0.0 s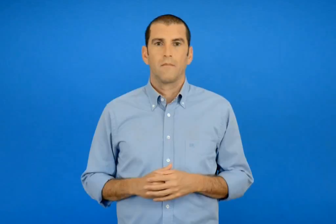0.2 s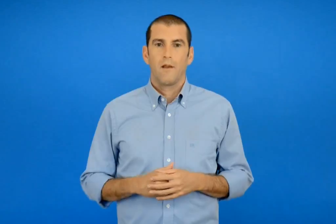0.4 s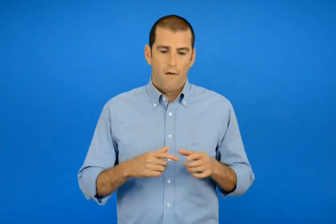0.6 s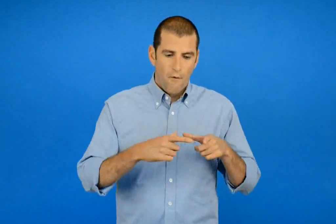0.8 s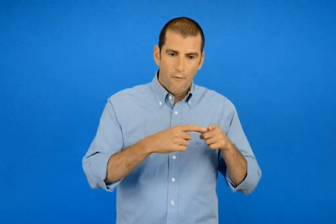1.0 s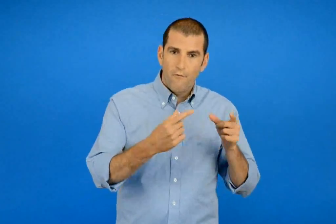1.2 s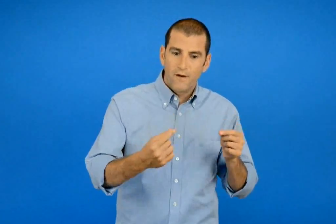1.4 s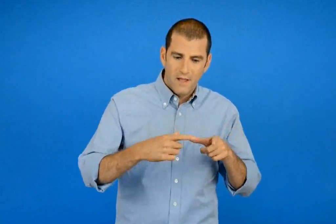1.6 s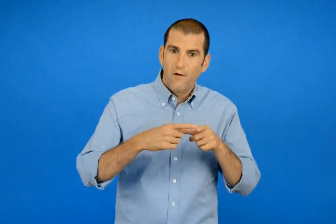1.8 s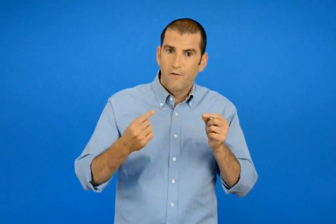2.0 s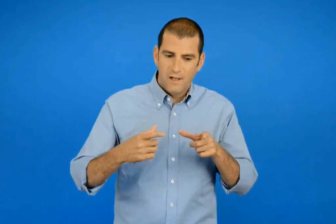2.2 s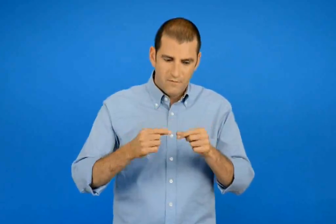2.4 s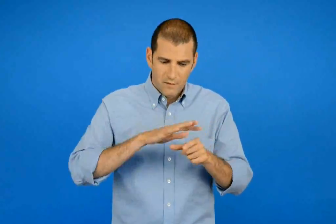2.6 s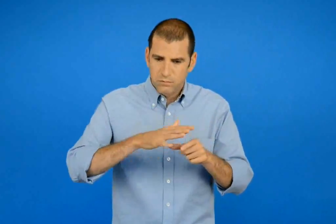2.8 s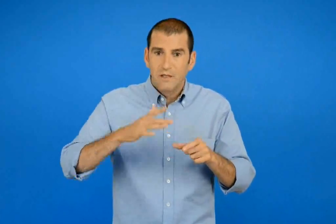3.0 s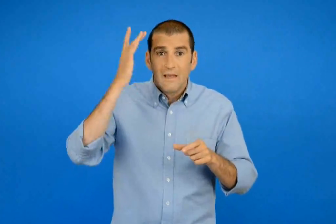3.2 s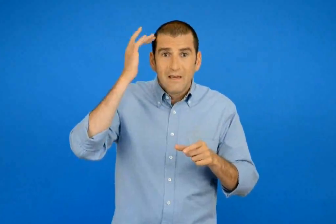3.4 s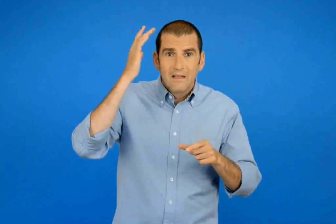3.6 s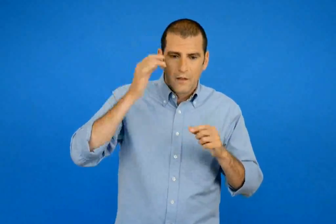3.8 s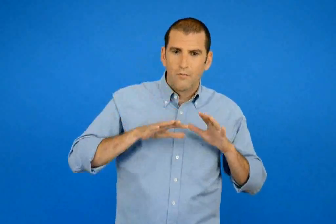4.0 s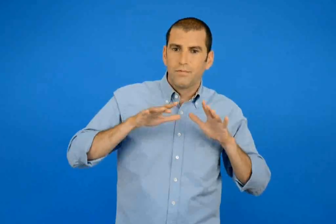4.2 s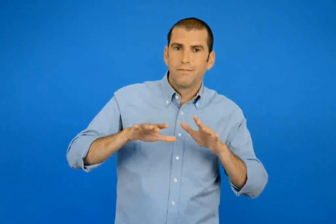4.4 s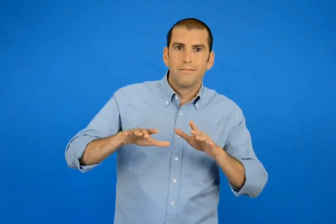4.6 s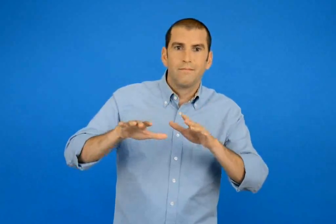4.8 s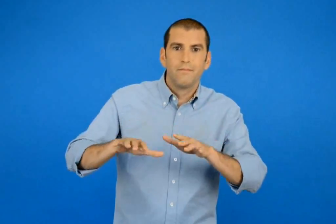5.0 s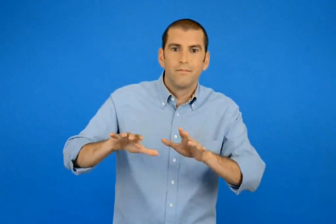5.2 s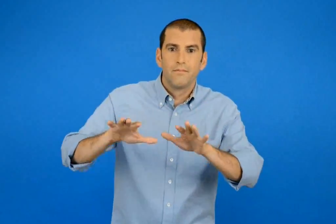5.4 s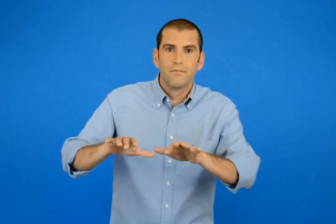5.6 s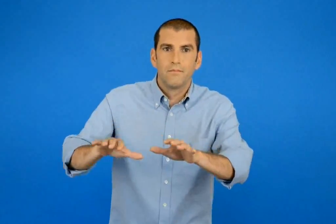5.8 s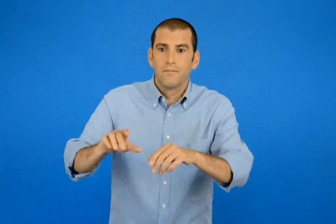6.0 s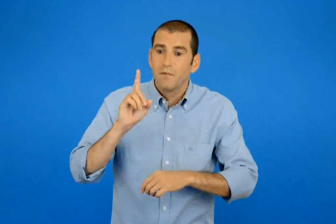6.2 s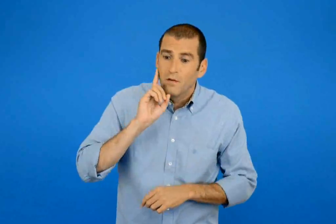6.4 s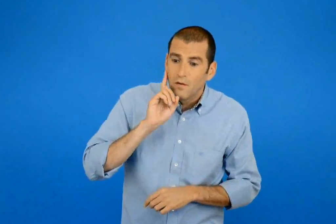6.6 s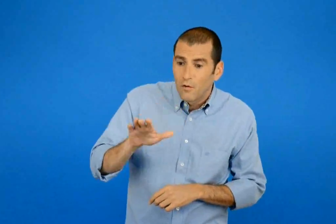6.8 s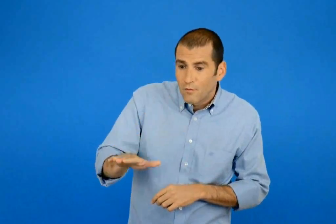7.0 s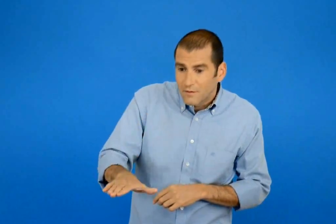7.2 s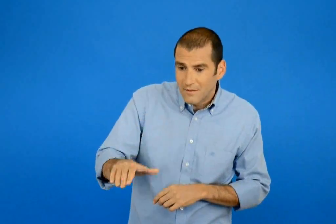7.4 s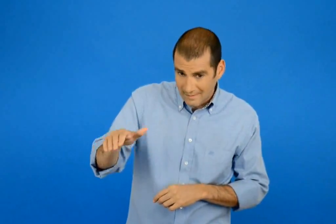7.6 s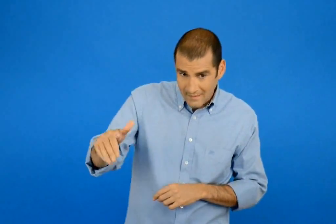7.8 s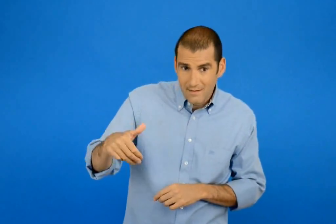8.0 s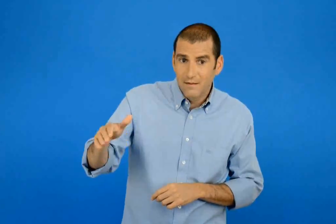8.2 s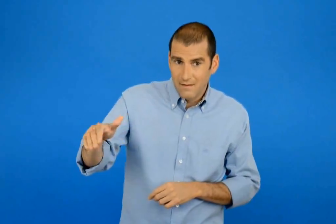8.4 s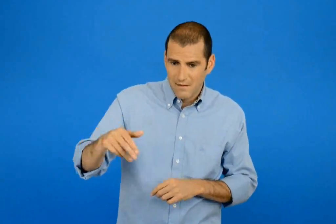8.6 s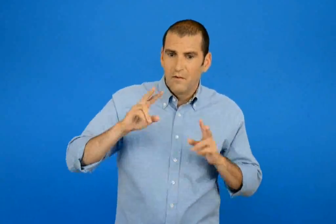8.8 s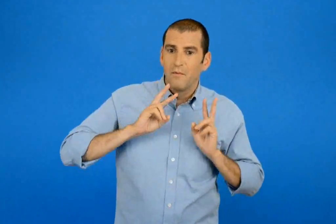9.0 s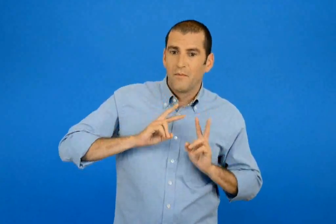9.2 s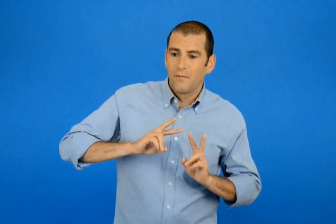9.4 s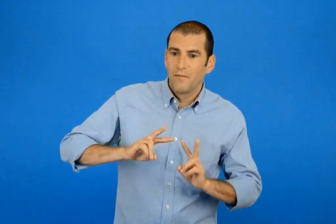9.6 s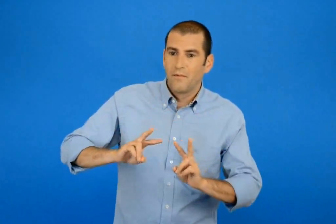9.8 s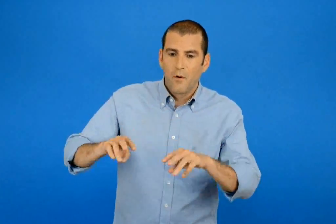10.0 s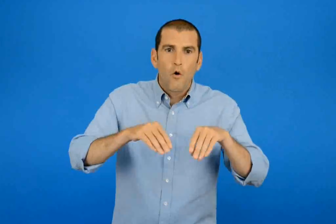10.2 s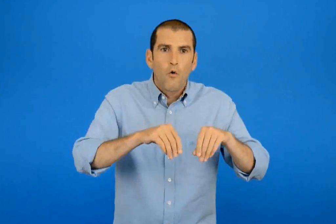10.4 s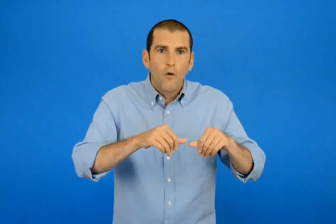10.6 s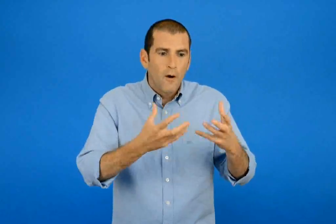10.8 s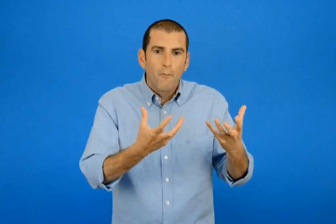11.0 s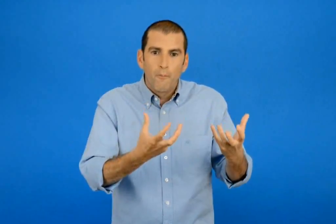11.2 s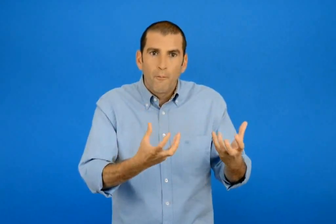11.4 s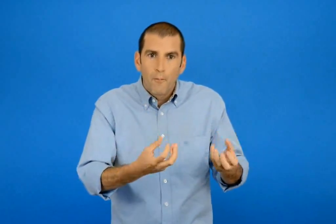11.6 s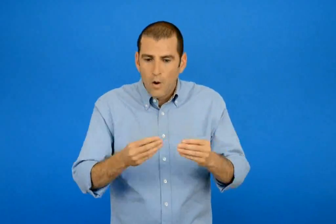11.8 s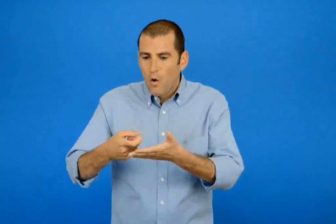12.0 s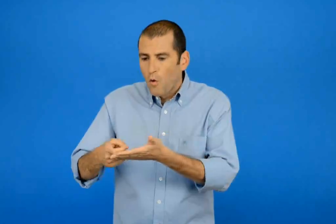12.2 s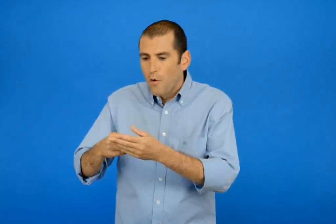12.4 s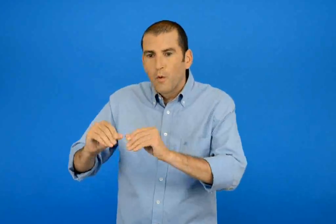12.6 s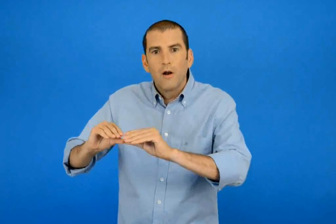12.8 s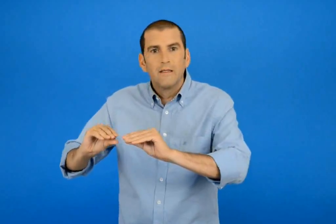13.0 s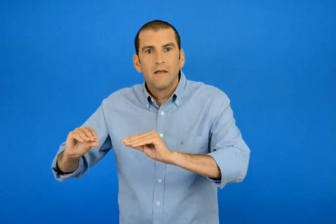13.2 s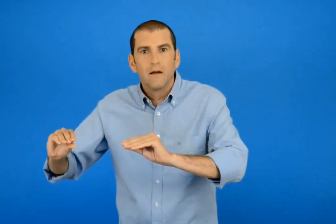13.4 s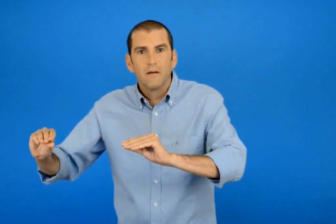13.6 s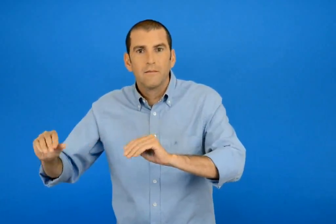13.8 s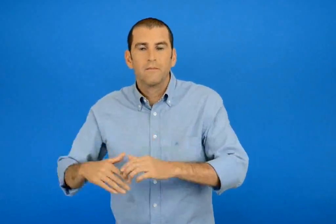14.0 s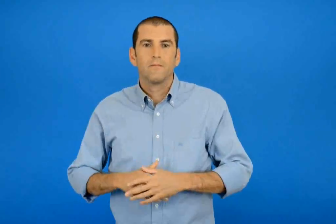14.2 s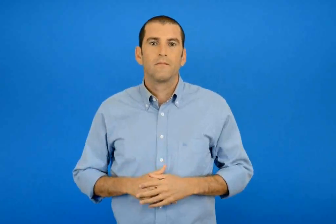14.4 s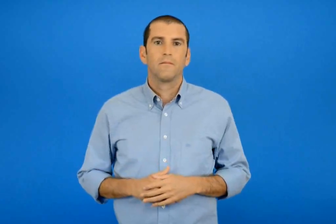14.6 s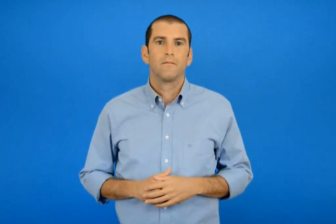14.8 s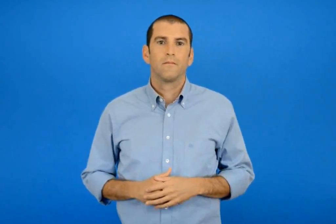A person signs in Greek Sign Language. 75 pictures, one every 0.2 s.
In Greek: έρχομαι μαζί με τα κιτρινισμένα φύλλα έλα έλα κοριτσάκι μυρίζω νοτισμένο χώμα και γομολάστιχα
